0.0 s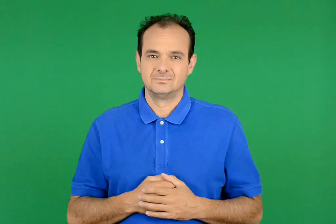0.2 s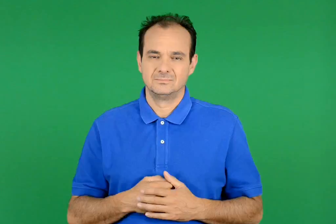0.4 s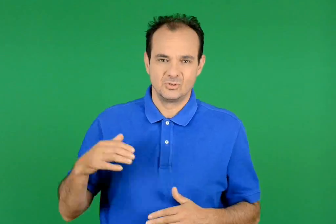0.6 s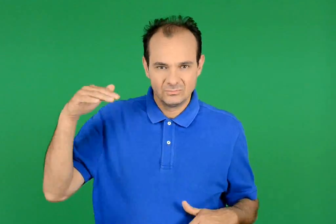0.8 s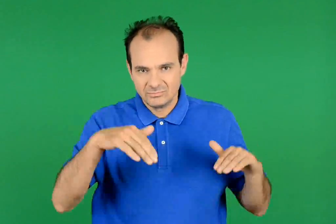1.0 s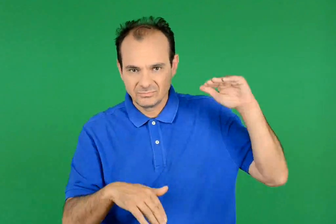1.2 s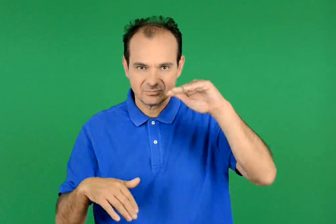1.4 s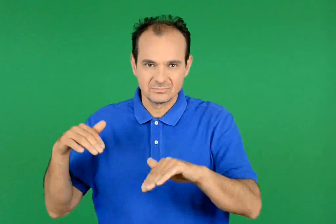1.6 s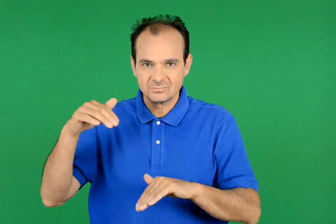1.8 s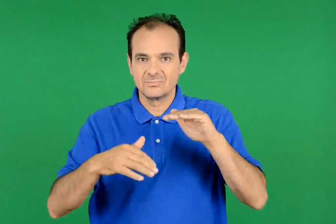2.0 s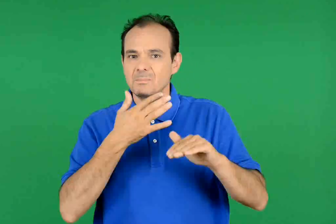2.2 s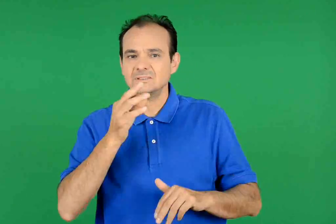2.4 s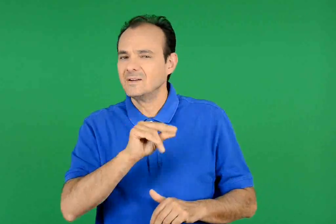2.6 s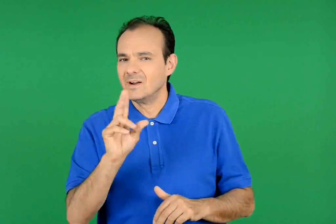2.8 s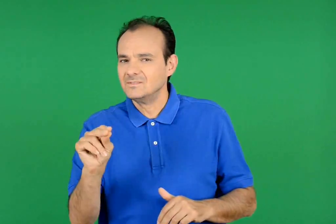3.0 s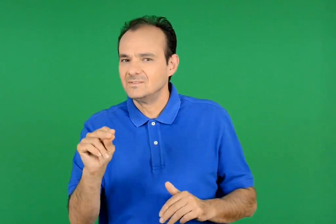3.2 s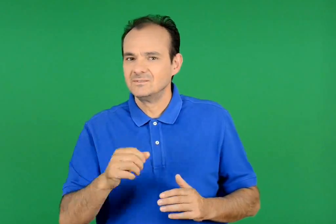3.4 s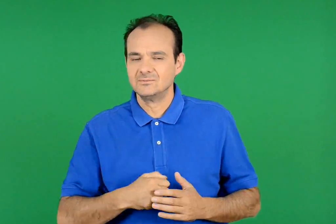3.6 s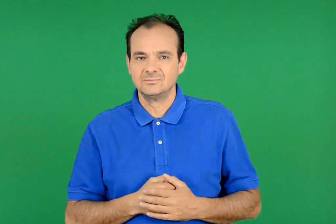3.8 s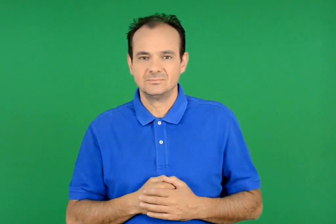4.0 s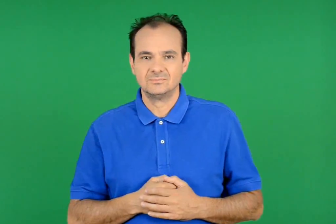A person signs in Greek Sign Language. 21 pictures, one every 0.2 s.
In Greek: κολυμπάει σαν
